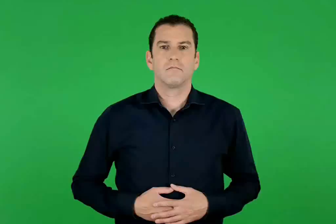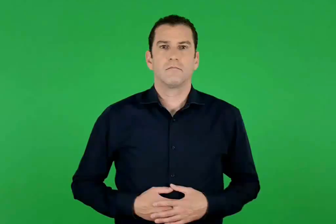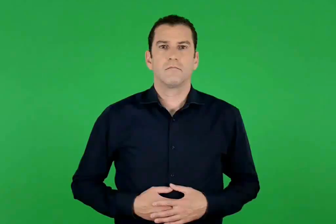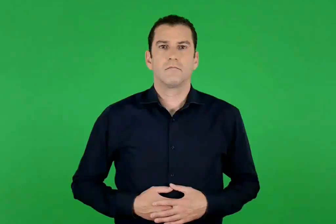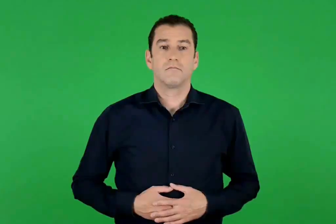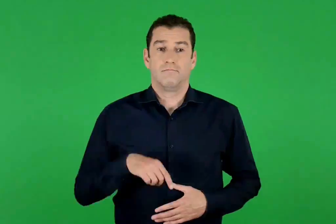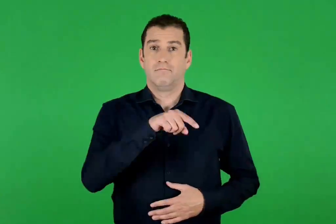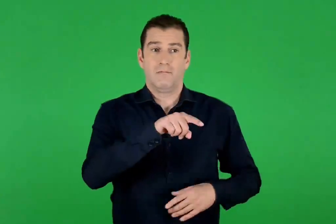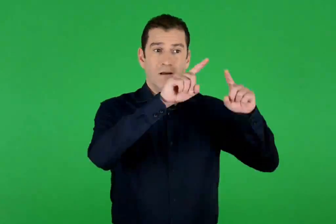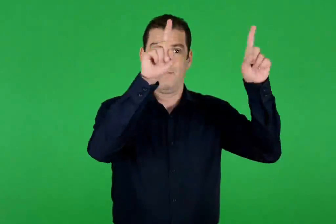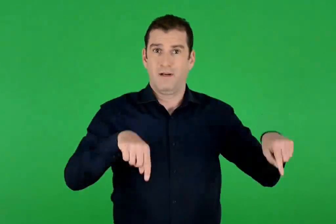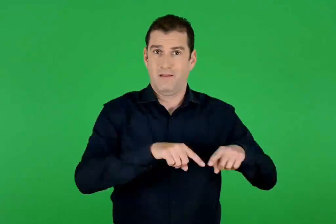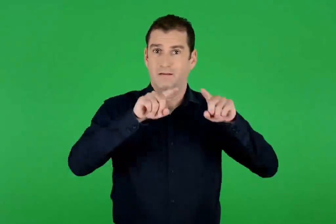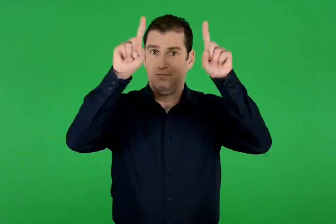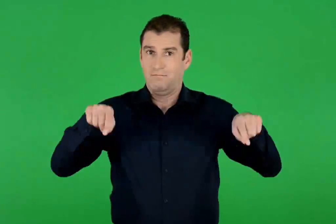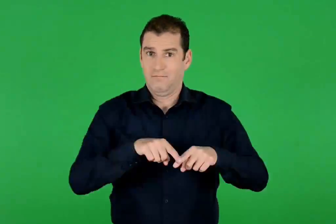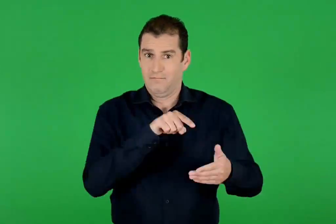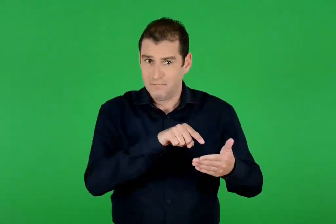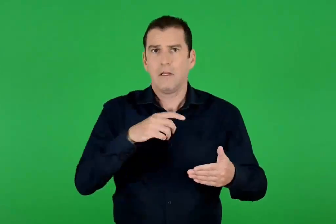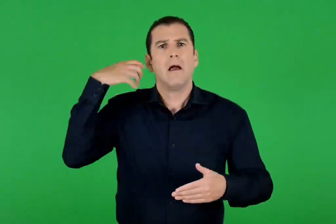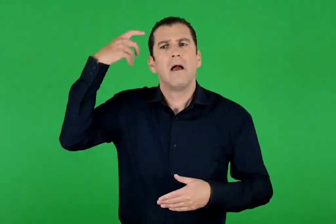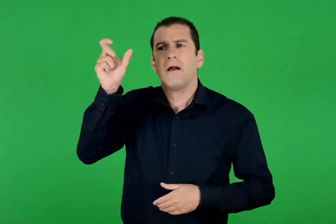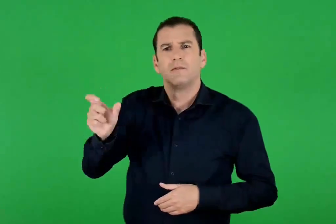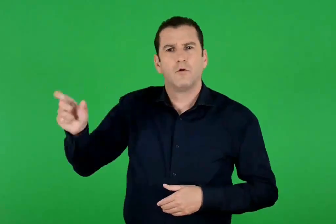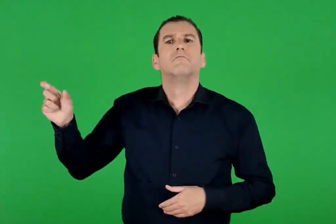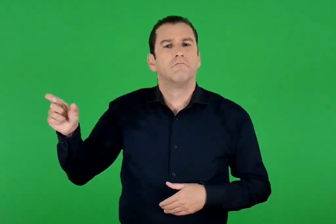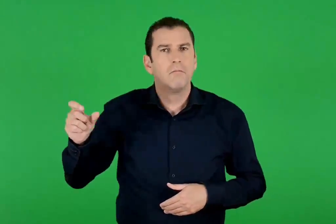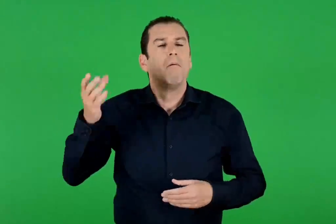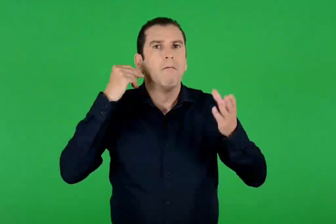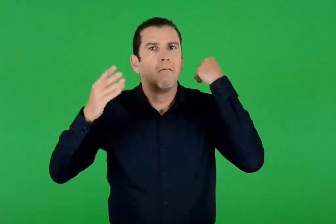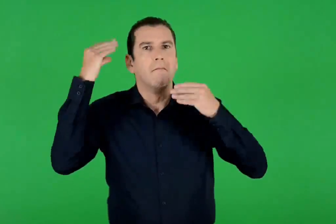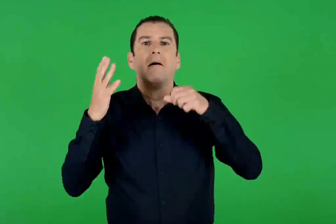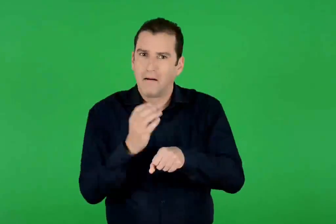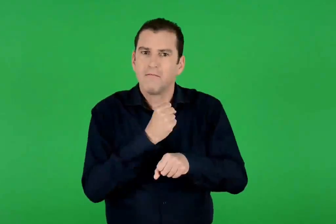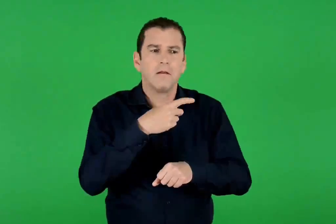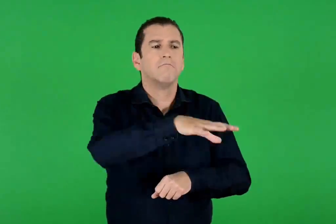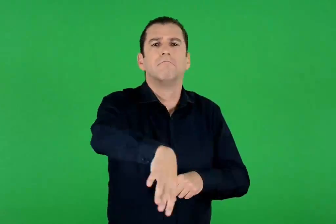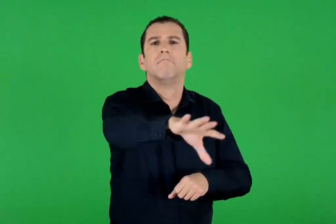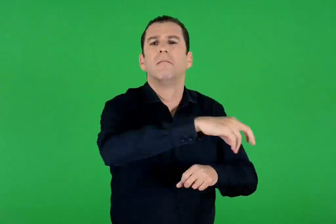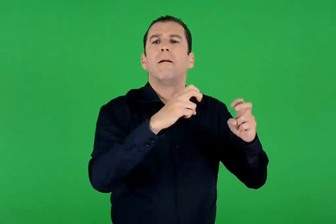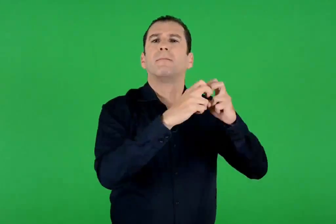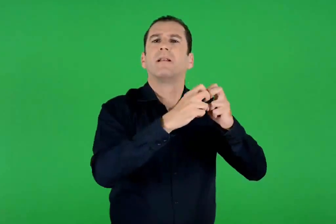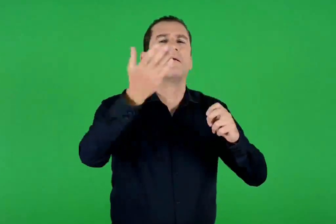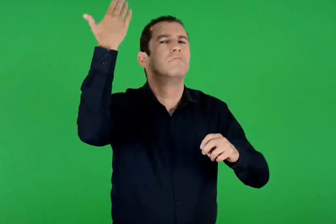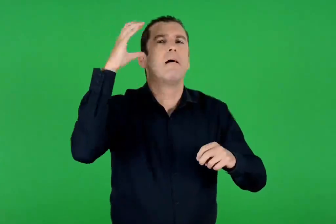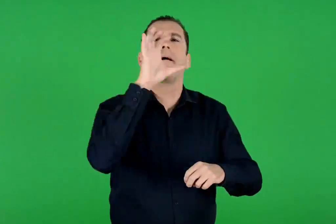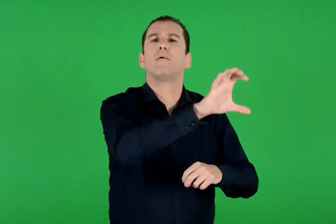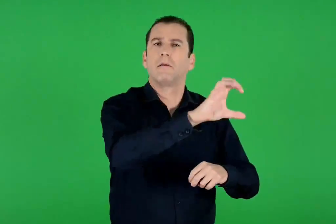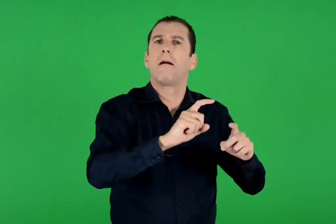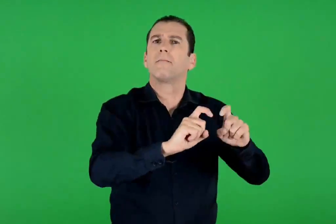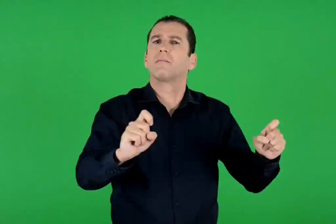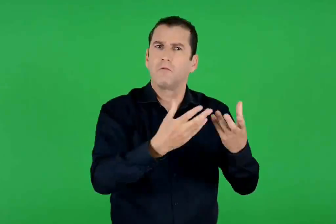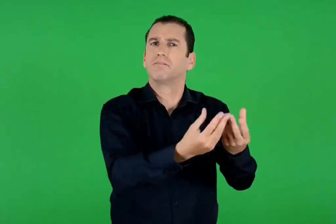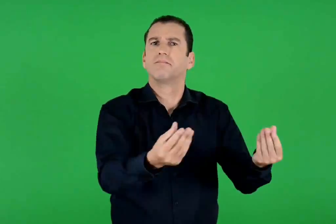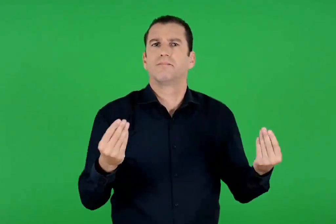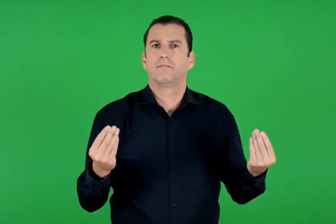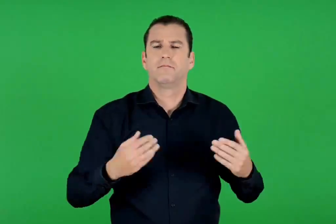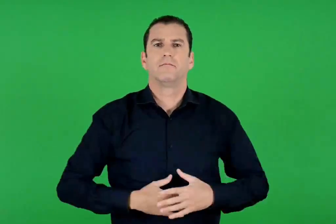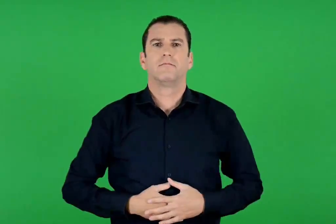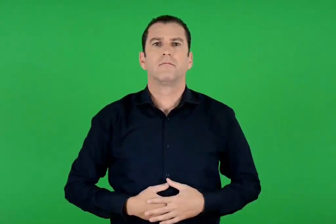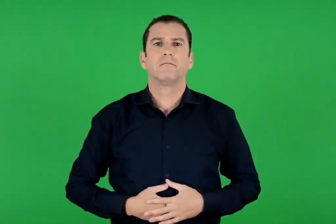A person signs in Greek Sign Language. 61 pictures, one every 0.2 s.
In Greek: από τις πινακίδες αυτές οι επιστήμονες μπόρεσαν να μάθουν πολλά πράγματα για την εποχή των μυκηναίων
